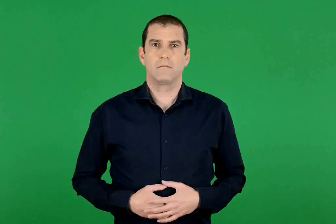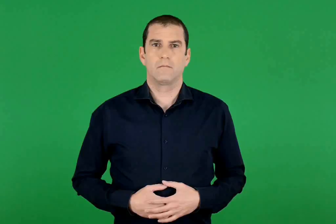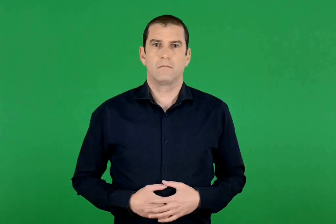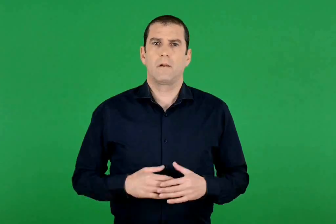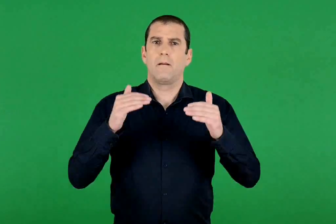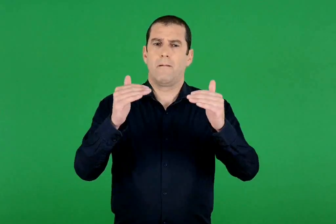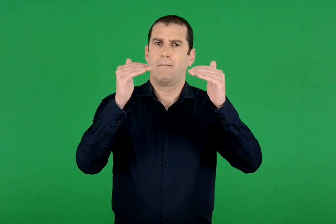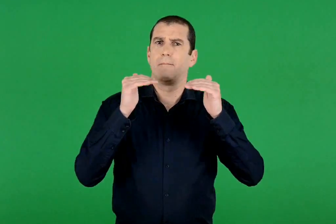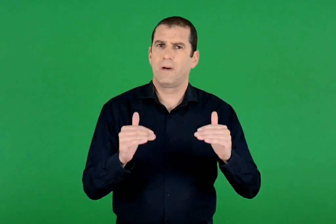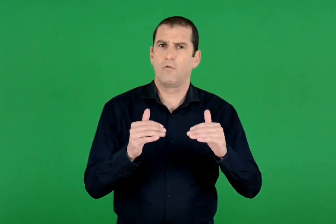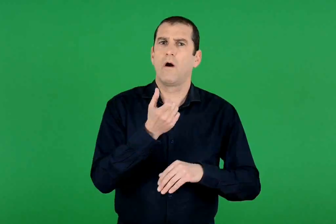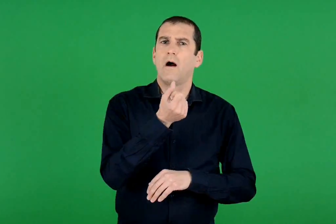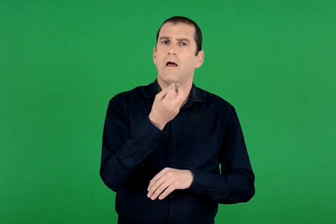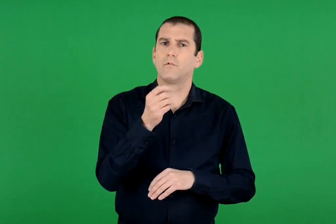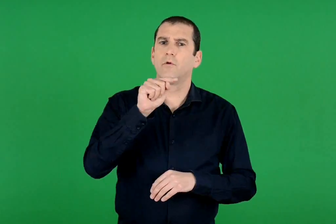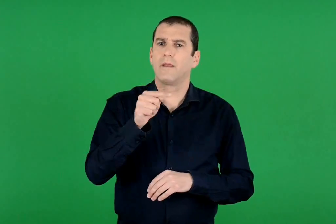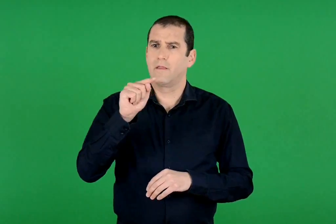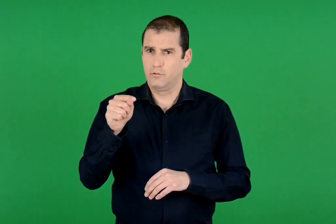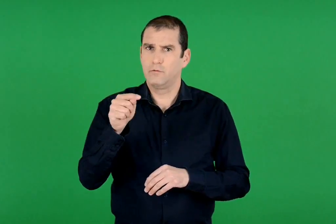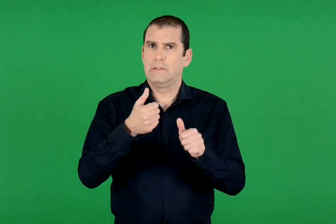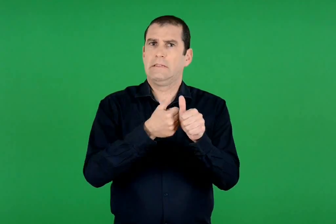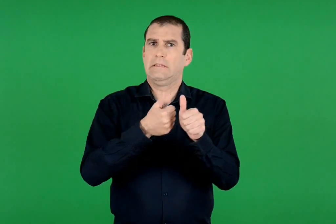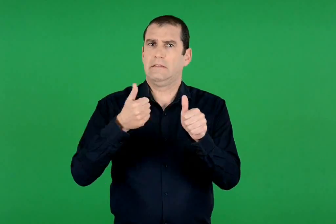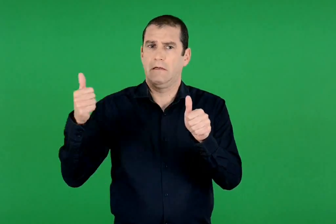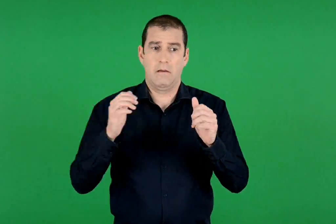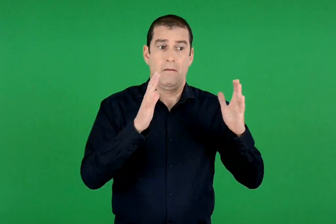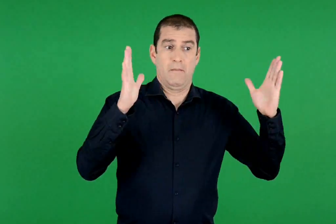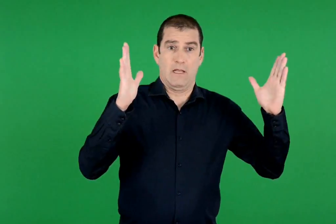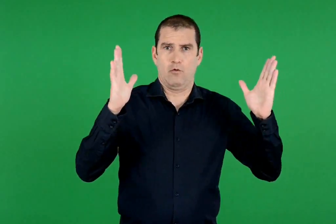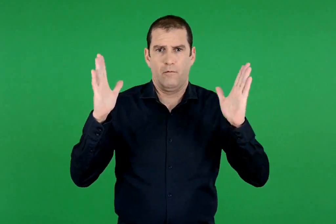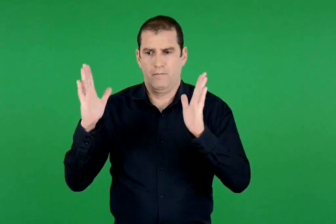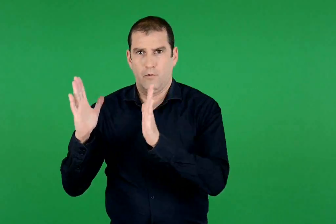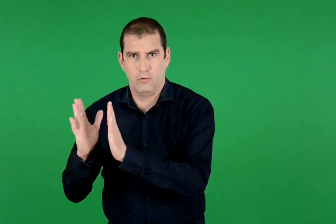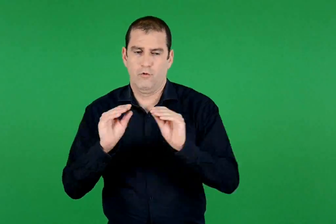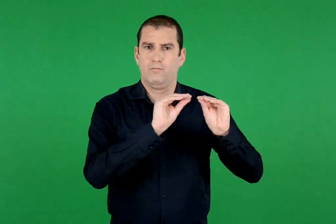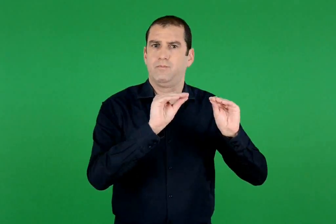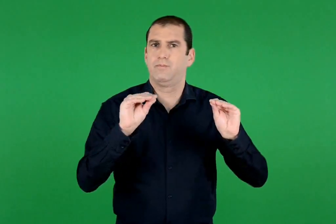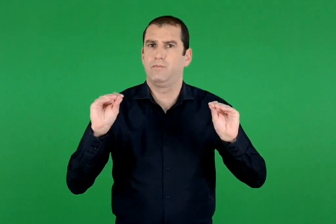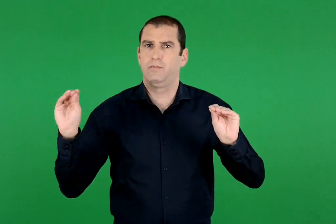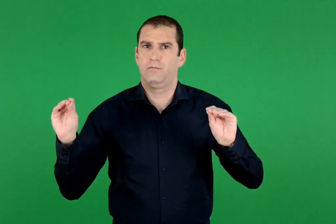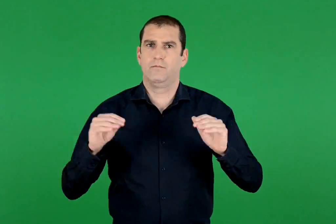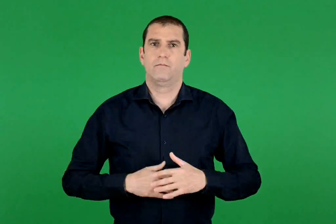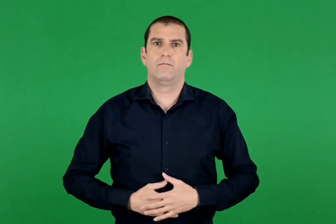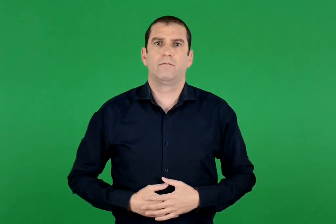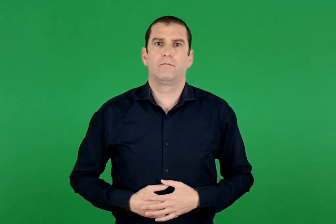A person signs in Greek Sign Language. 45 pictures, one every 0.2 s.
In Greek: τοποθετώ τους παρακάτω δεκαδικούς αριθμούς στη σειρά από τον μεγαλύτερο προς τον μικρότερο
